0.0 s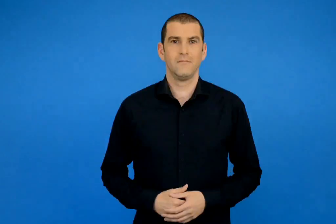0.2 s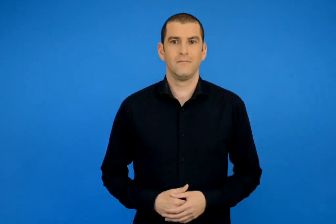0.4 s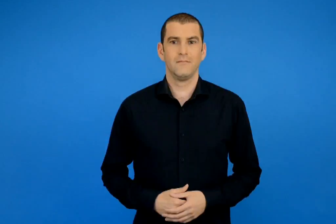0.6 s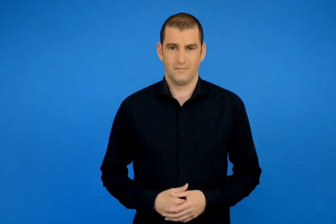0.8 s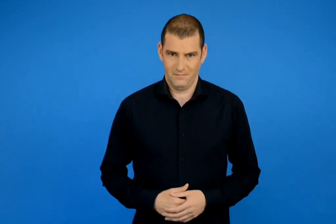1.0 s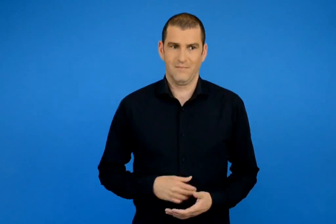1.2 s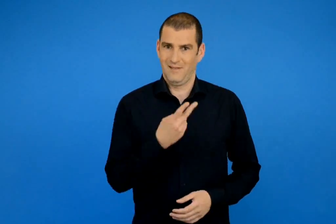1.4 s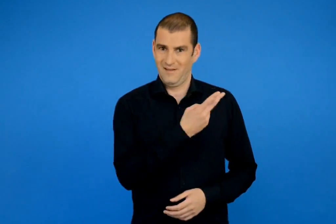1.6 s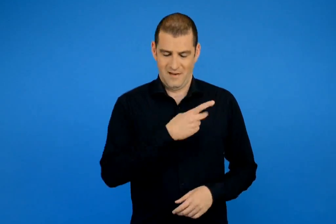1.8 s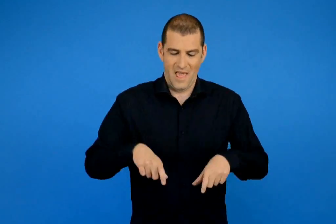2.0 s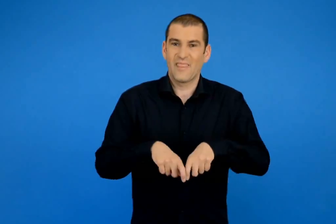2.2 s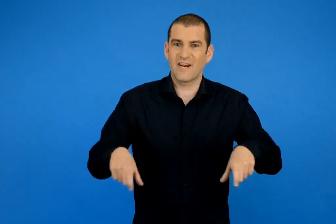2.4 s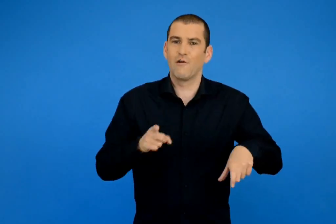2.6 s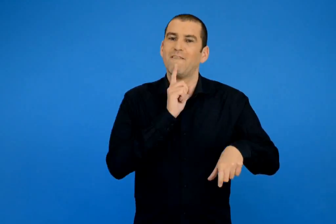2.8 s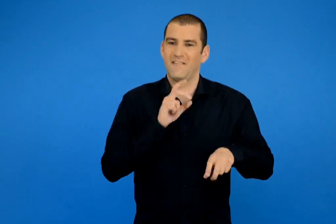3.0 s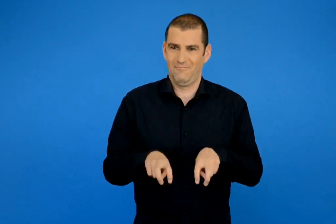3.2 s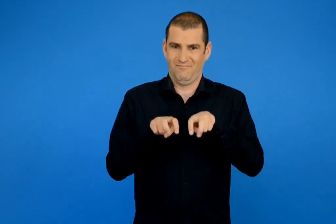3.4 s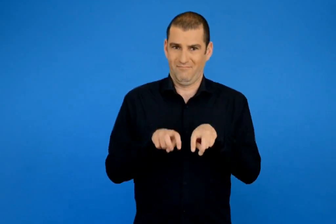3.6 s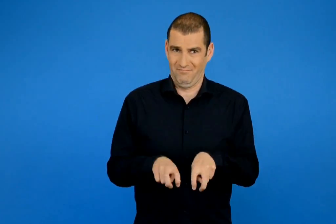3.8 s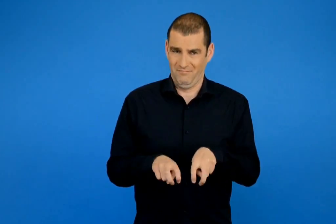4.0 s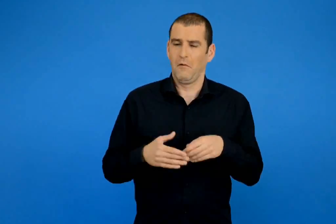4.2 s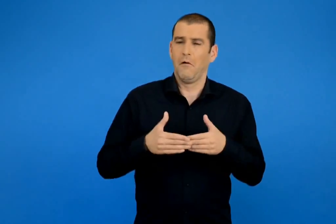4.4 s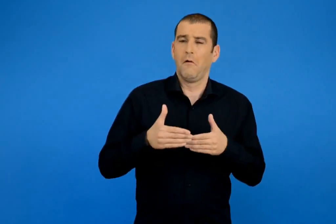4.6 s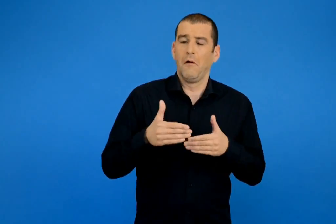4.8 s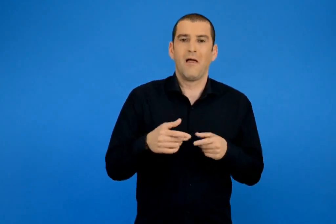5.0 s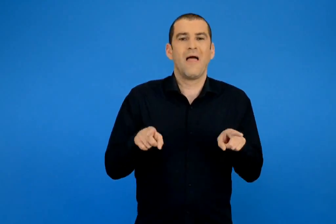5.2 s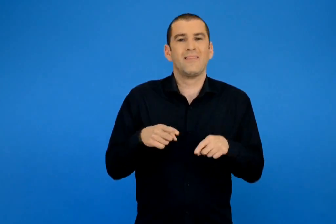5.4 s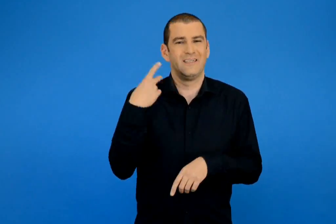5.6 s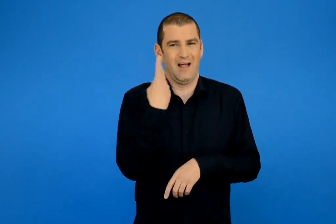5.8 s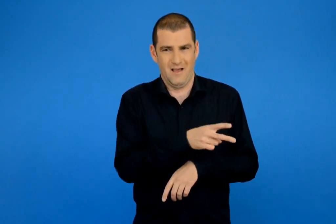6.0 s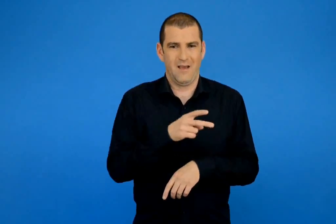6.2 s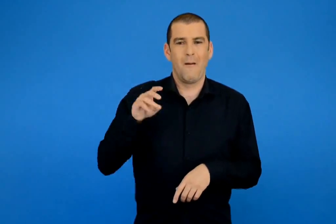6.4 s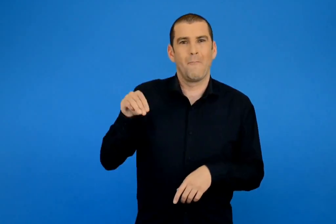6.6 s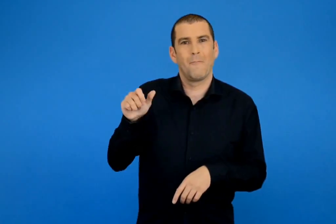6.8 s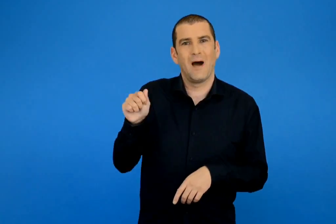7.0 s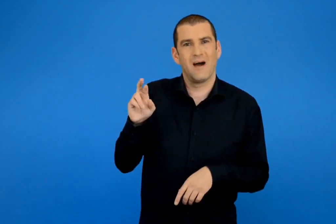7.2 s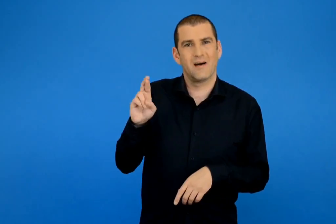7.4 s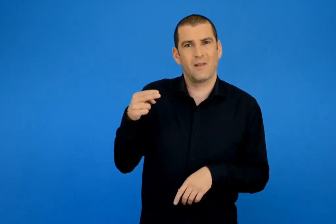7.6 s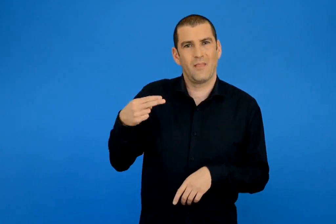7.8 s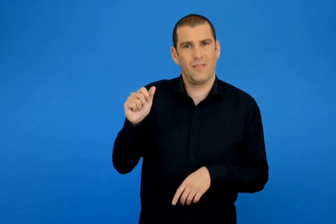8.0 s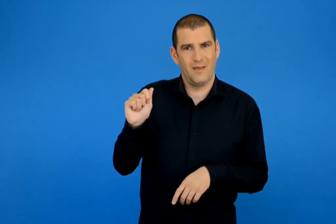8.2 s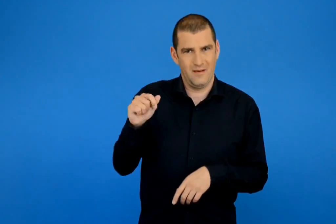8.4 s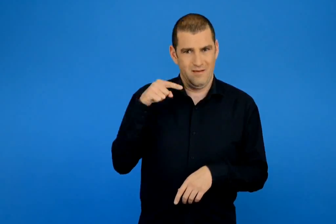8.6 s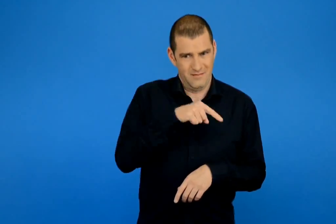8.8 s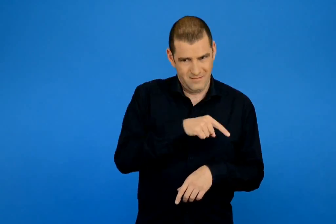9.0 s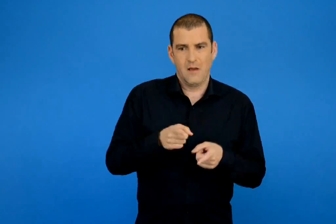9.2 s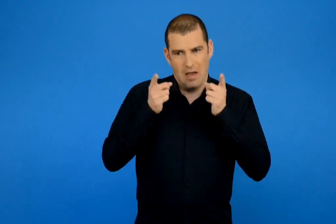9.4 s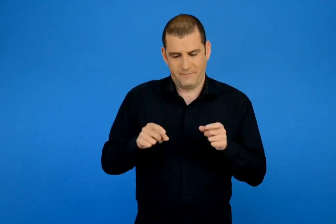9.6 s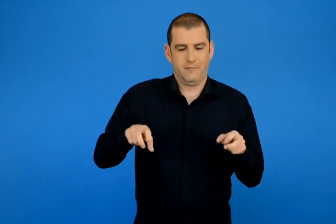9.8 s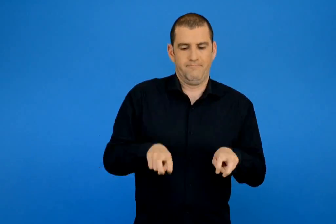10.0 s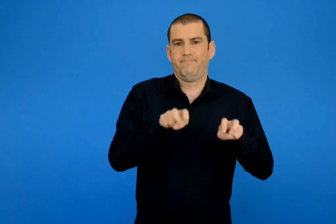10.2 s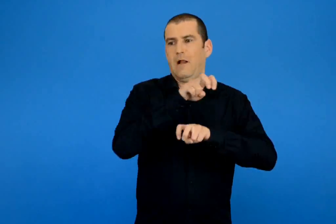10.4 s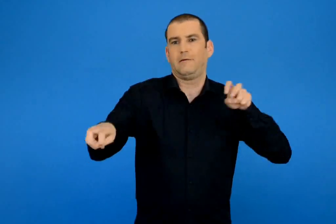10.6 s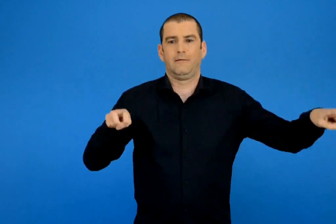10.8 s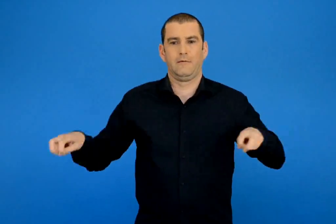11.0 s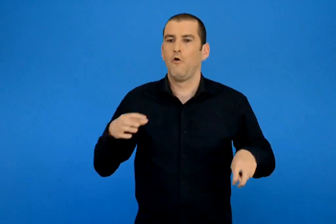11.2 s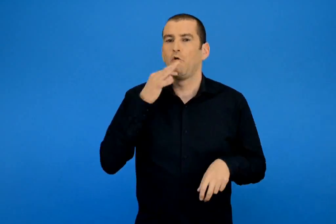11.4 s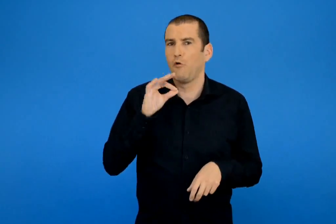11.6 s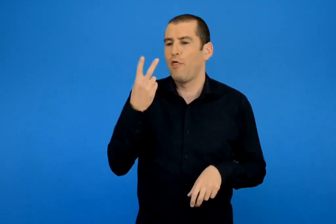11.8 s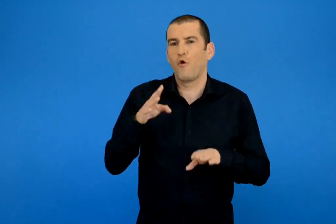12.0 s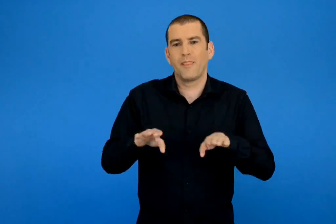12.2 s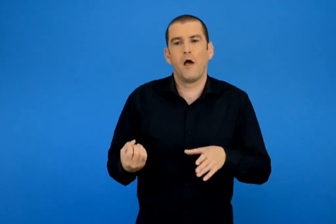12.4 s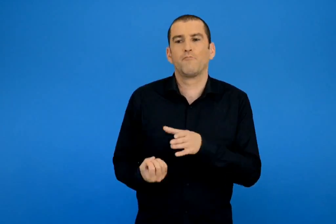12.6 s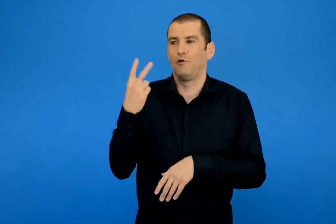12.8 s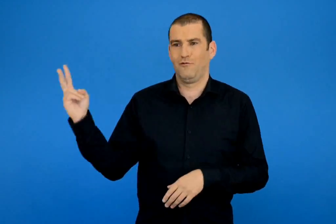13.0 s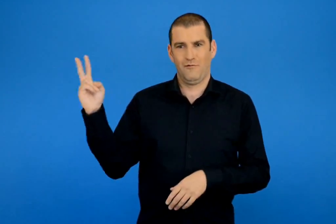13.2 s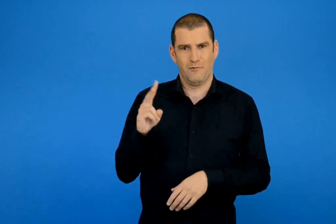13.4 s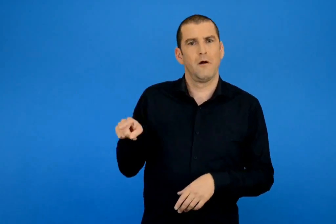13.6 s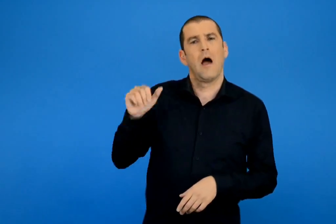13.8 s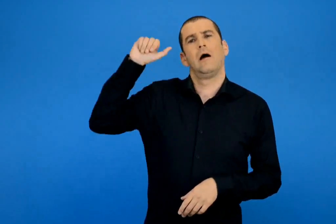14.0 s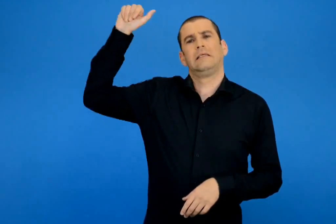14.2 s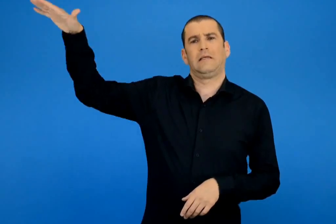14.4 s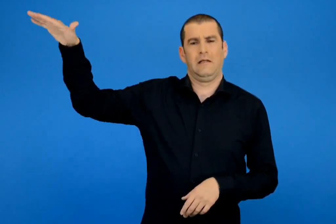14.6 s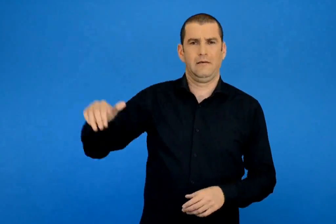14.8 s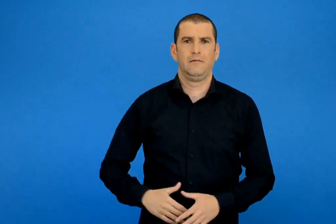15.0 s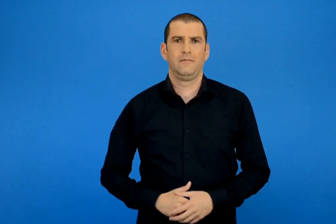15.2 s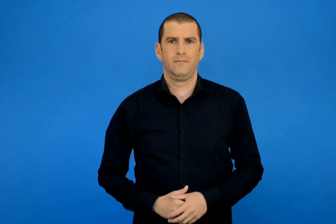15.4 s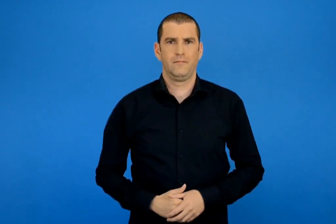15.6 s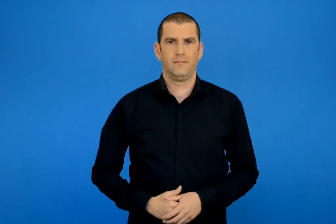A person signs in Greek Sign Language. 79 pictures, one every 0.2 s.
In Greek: κάθονται στο ίδιο θρανίο μέχρι που κάποια μέρα η δασκάλα τους η κυρία μάρθα τους αλλάζει θέση με αφορμή τον ερχομό δυο παιδιών από άλλες χώρες
